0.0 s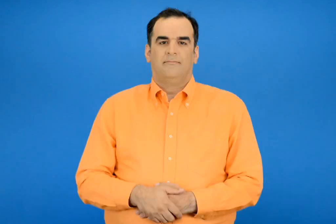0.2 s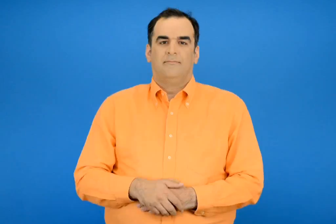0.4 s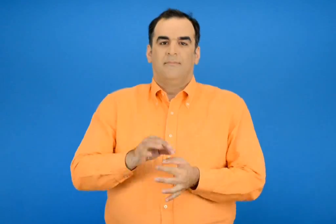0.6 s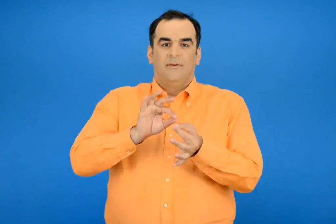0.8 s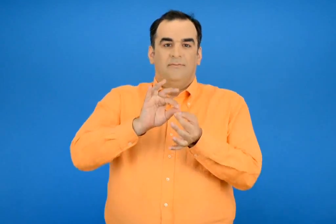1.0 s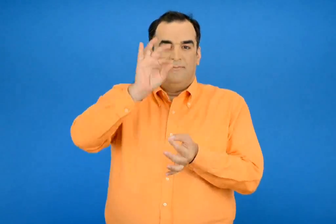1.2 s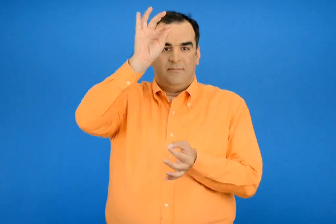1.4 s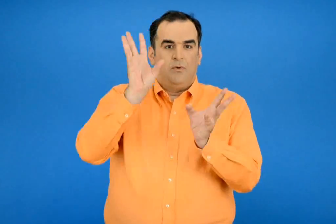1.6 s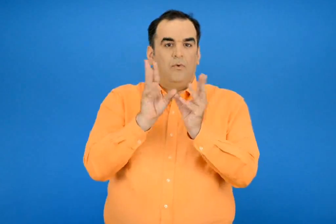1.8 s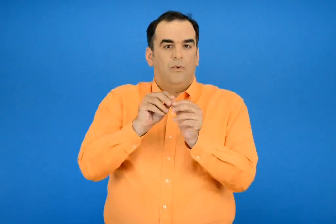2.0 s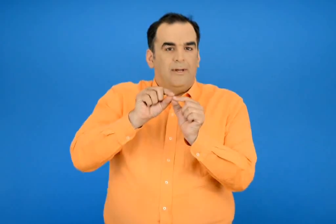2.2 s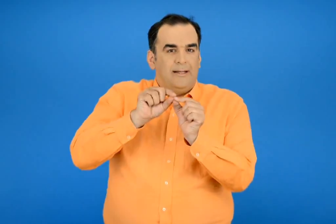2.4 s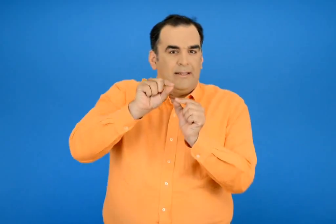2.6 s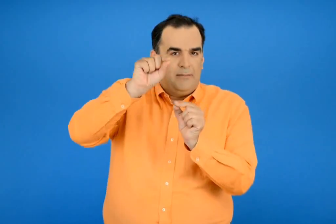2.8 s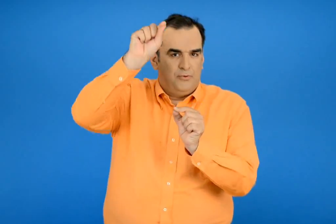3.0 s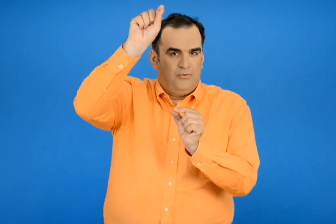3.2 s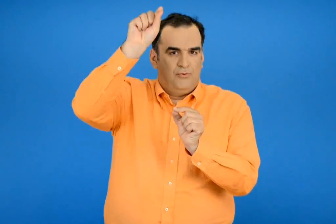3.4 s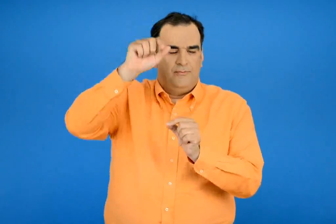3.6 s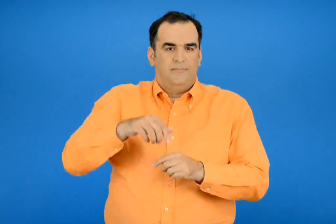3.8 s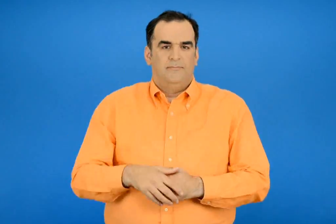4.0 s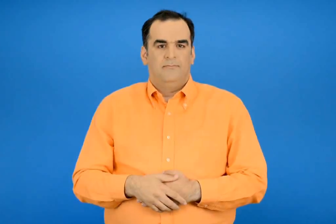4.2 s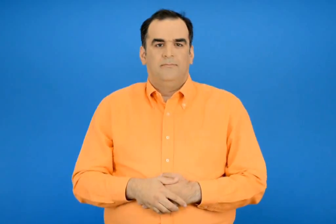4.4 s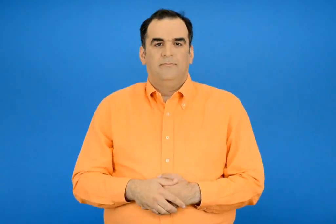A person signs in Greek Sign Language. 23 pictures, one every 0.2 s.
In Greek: ύψος σε εκατοστόμετρα
